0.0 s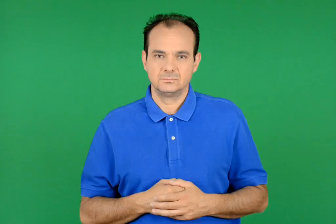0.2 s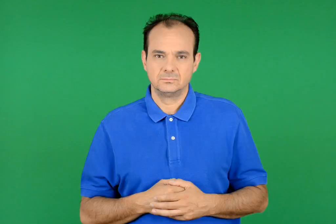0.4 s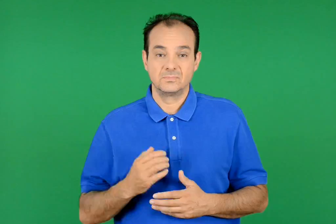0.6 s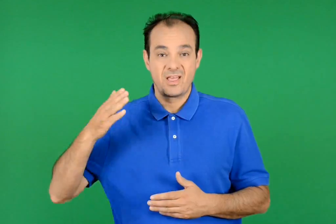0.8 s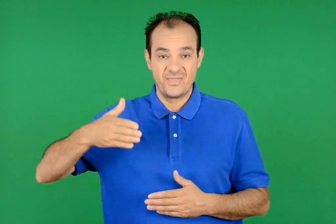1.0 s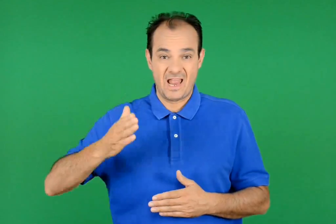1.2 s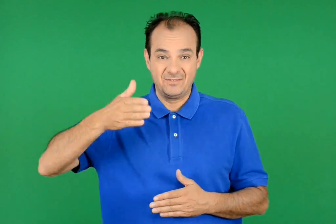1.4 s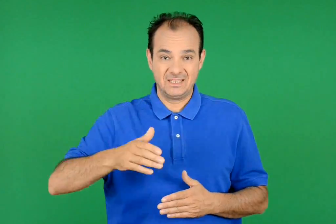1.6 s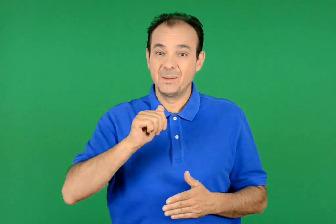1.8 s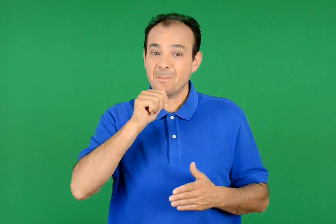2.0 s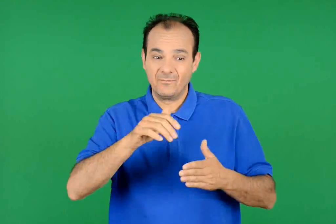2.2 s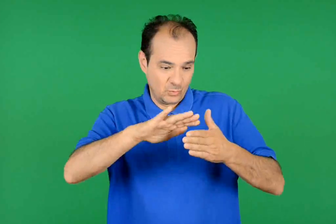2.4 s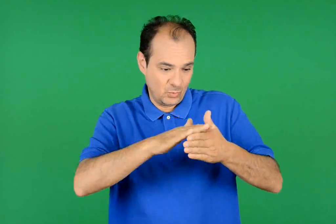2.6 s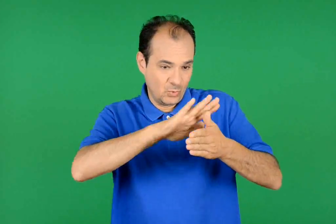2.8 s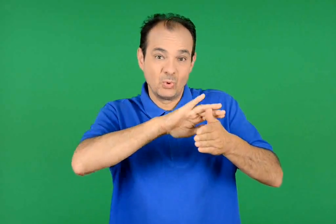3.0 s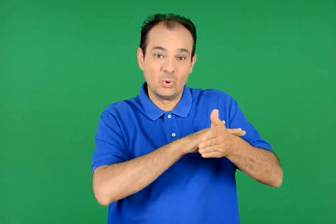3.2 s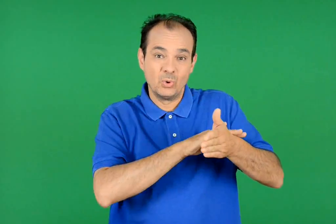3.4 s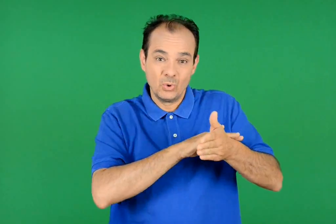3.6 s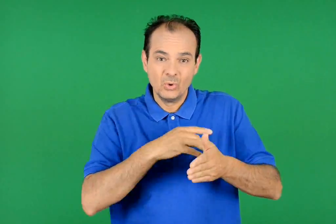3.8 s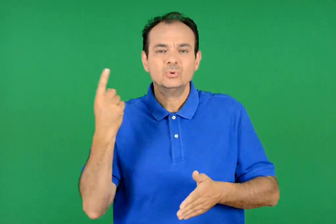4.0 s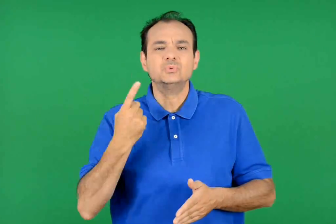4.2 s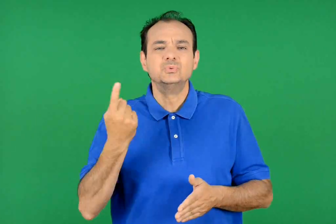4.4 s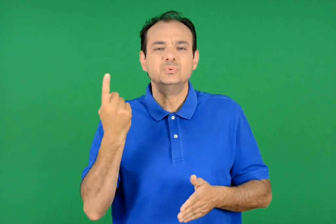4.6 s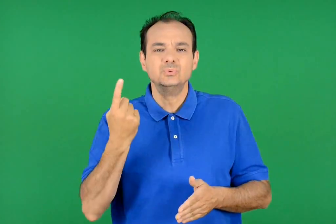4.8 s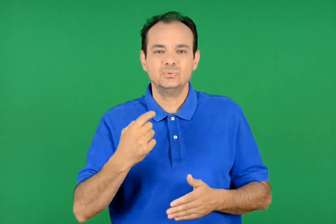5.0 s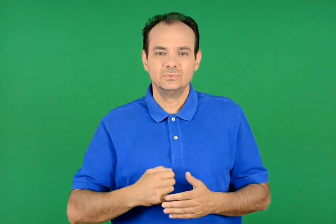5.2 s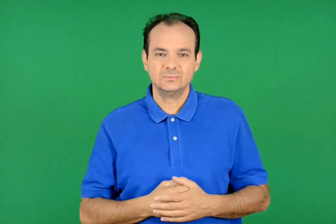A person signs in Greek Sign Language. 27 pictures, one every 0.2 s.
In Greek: κοινό δελφίνι
